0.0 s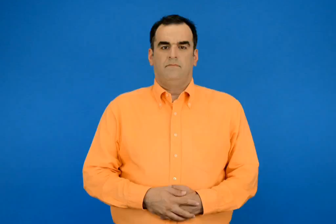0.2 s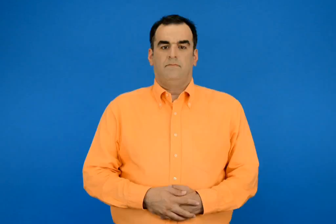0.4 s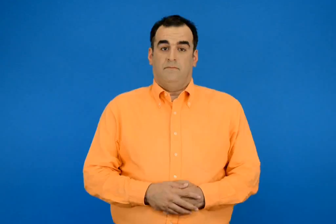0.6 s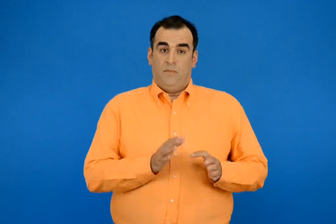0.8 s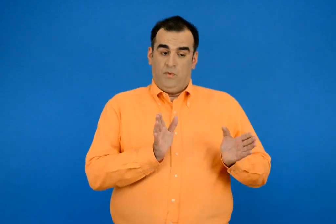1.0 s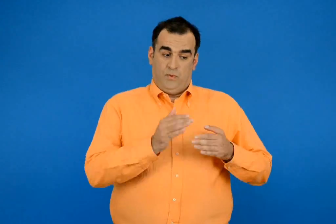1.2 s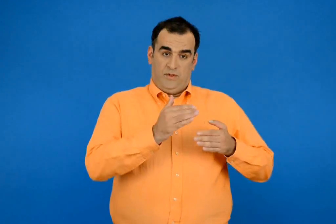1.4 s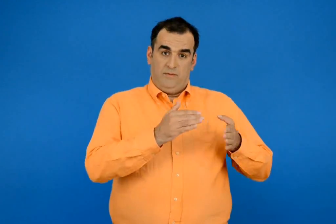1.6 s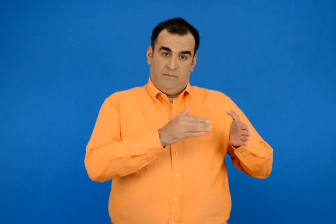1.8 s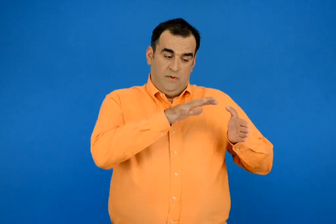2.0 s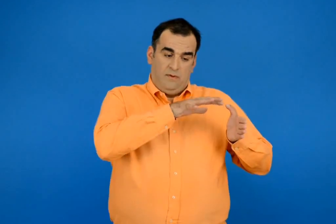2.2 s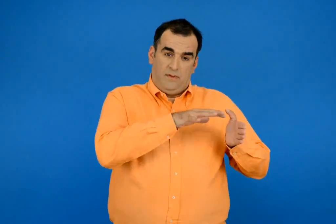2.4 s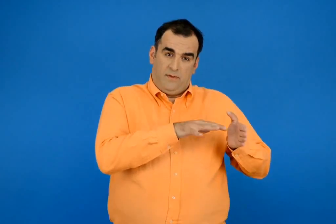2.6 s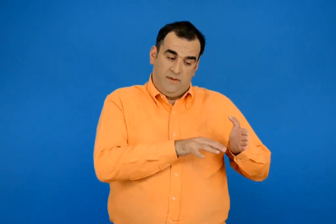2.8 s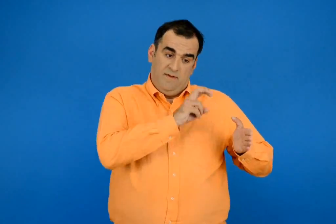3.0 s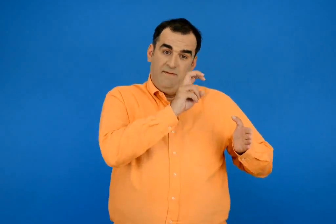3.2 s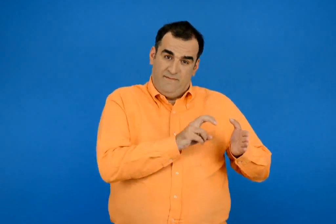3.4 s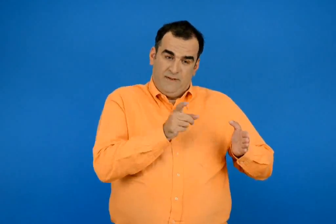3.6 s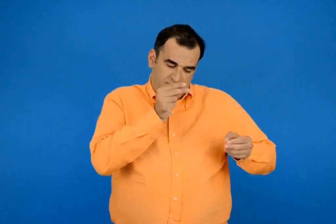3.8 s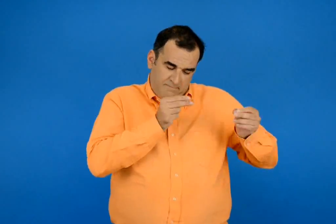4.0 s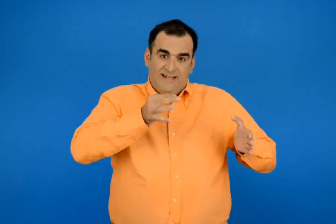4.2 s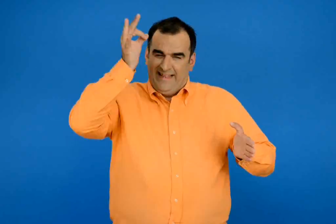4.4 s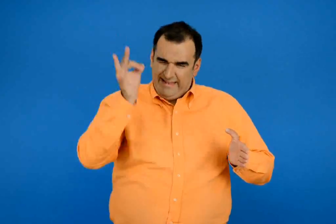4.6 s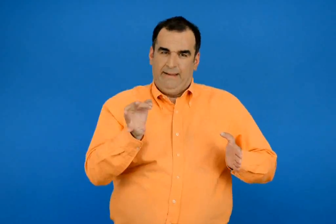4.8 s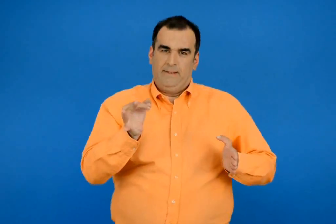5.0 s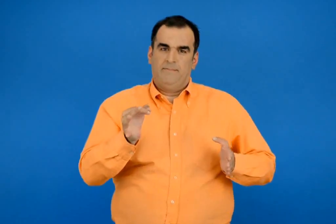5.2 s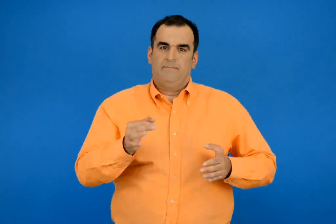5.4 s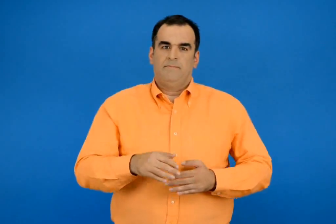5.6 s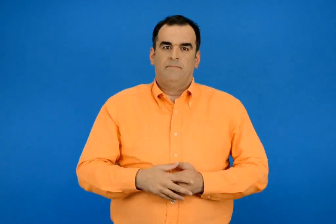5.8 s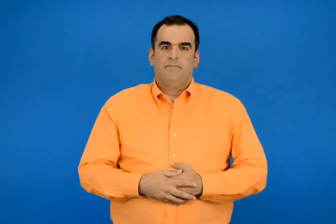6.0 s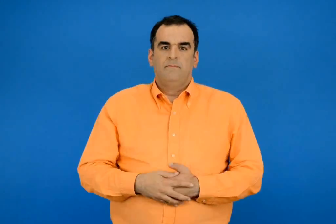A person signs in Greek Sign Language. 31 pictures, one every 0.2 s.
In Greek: υπολογίζω με ακρίβεια ποσά σοκολατάκια θα μείνουν τελικά στο κουτί ;
